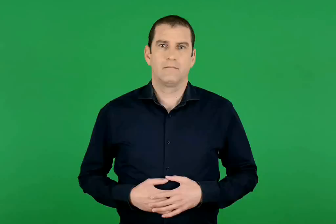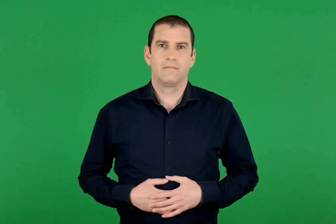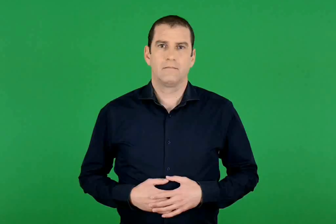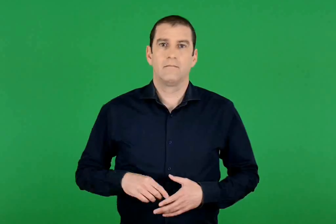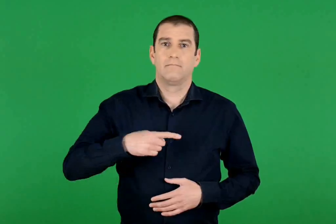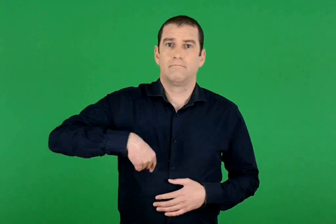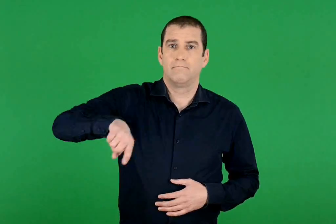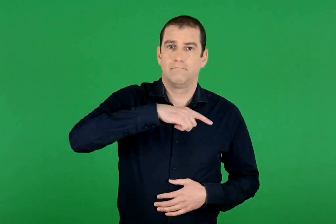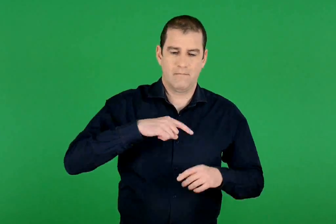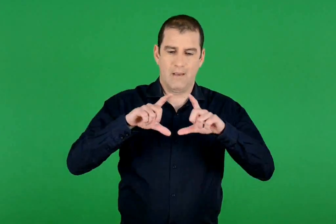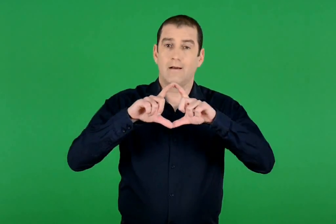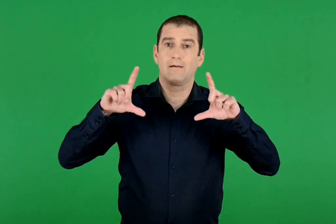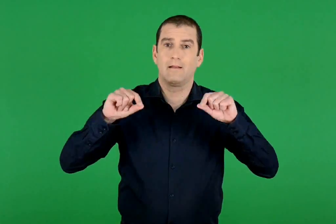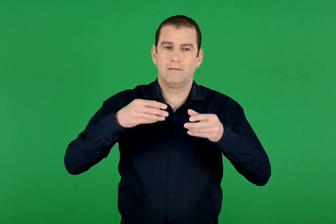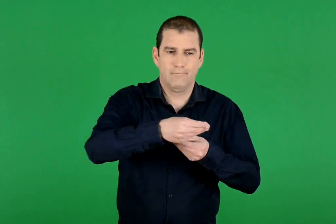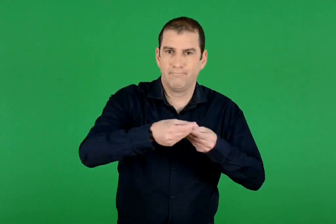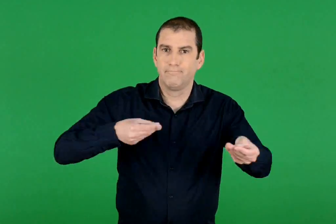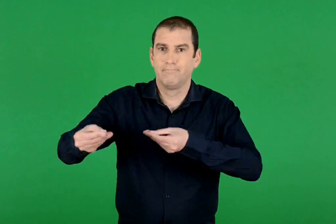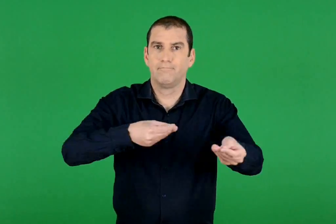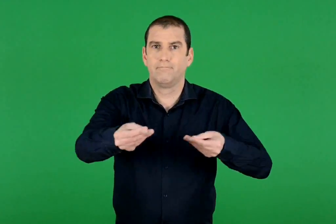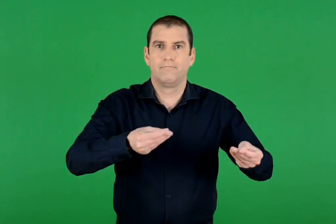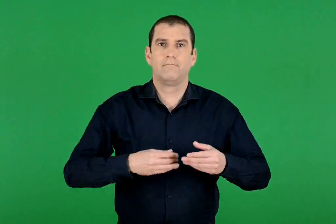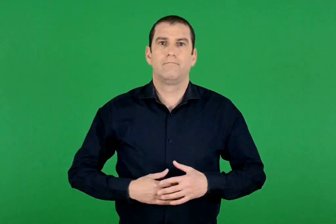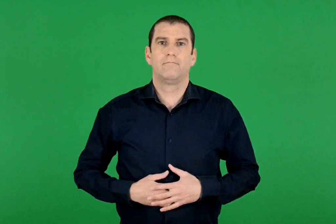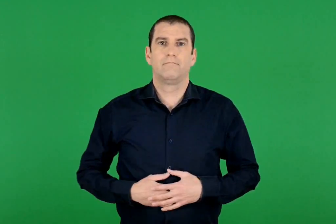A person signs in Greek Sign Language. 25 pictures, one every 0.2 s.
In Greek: μοιράζουμε τις κάρτες
